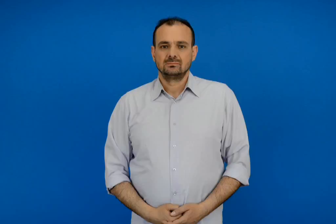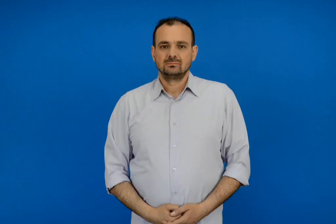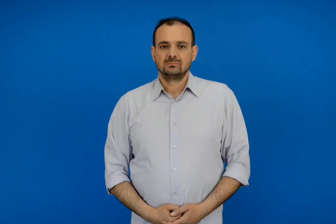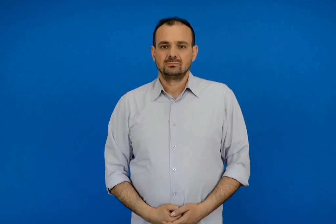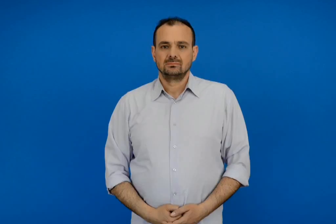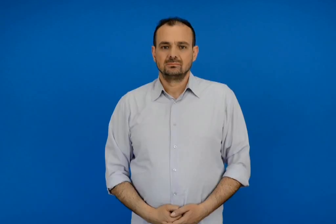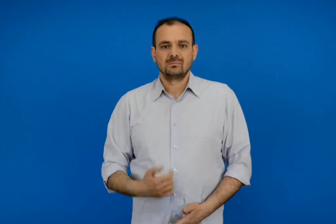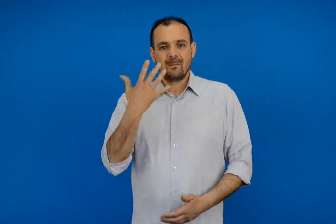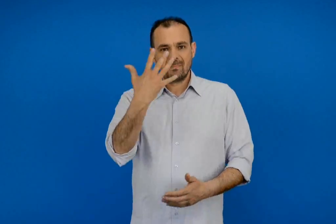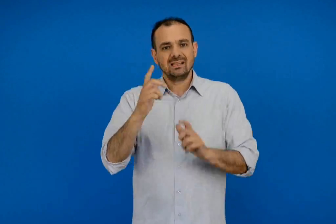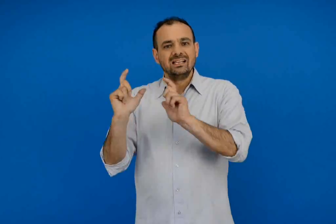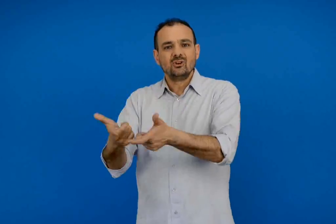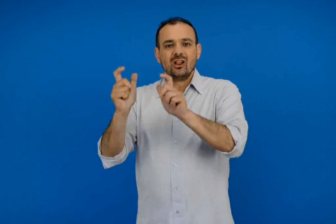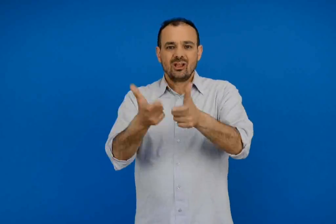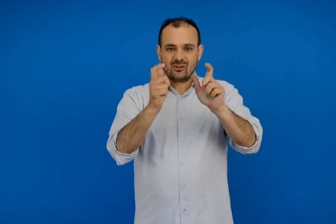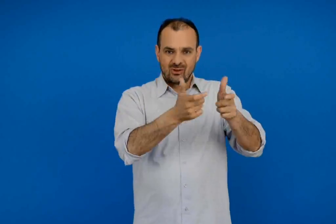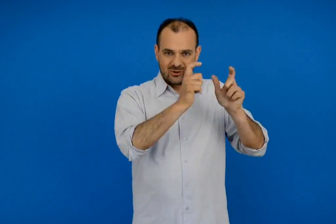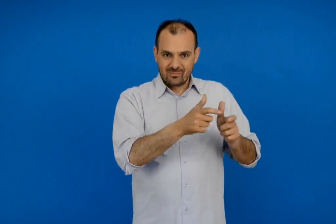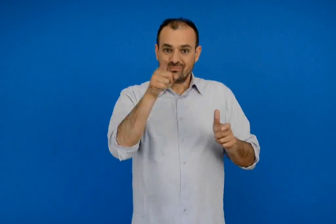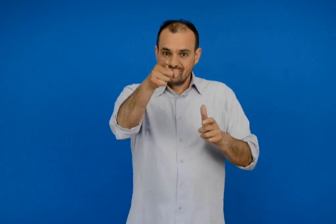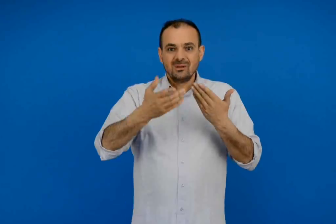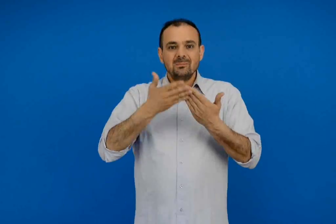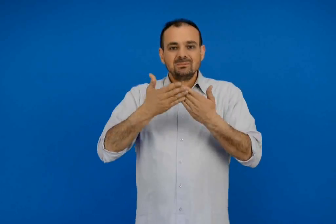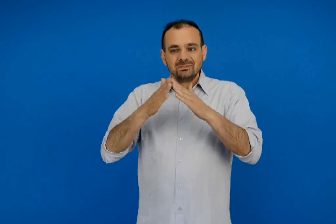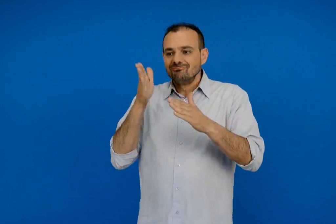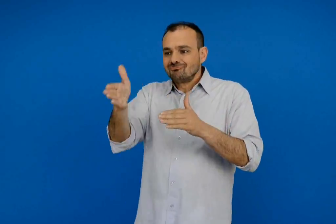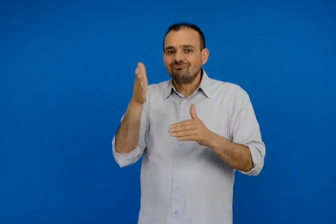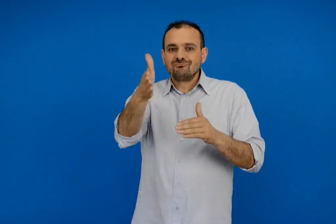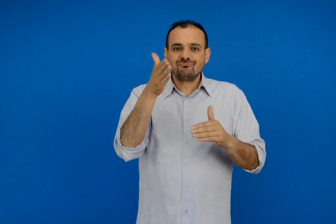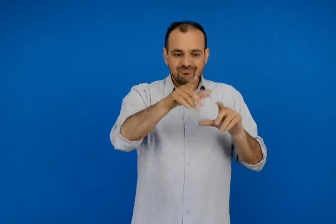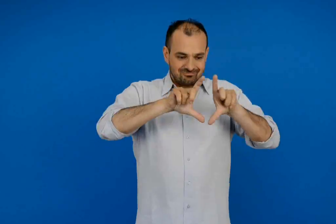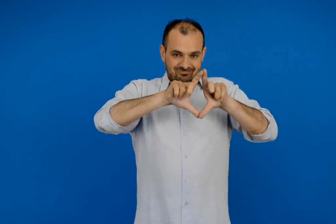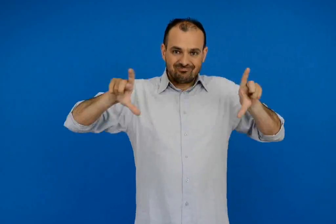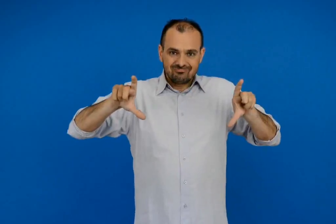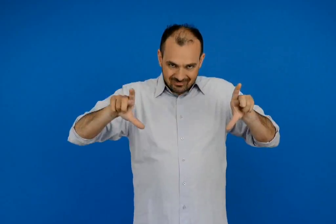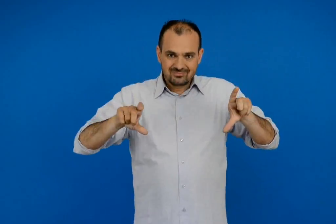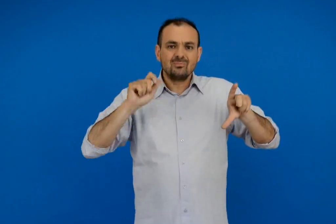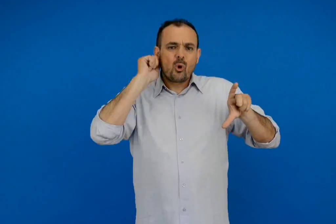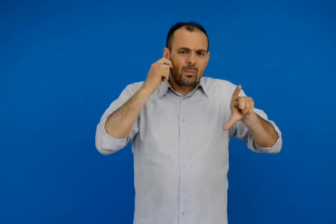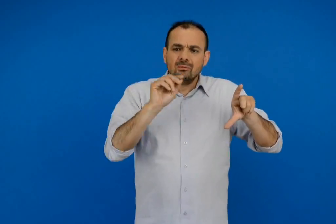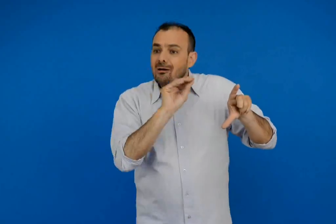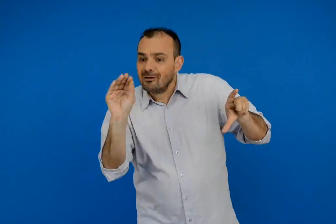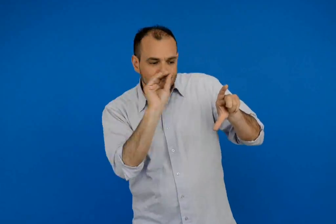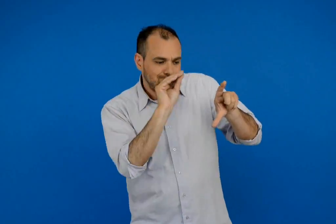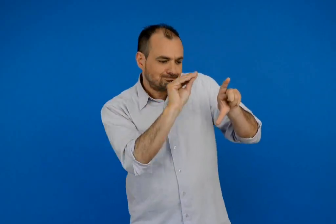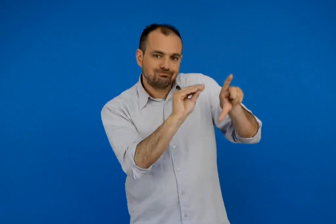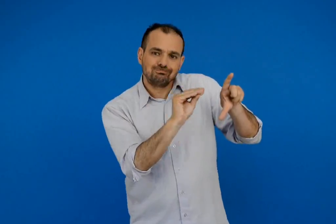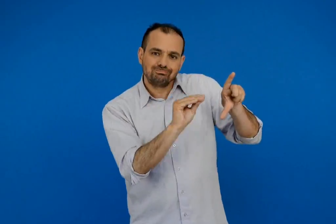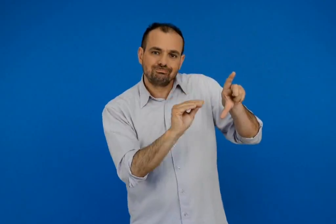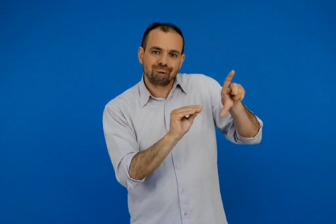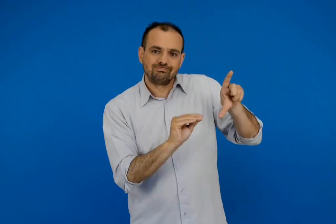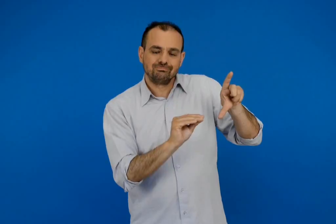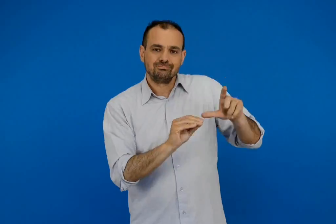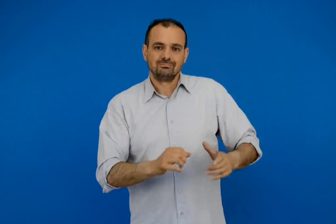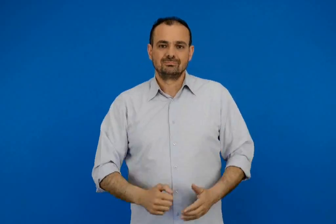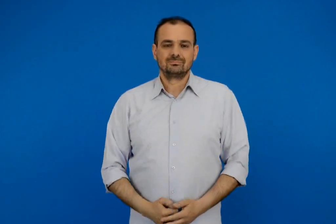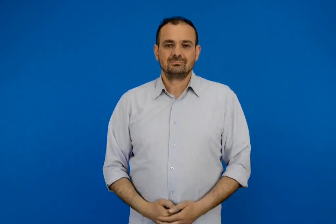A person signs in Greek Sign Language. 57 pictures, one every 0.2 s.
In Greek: μπορείς να επισκεφτείς πέντε οικογένειες της γειτονίας σου και να συμπληρώσεις στον πίνακα τα στοιχεία τους
